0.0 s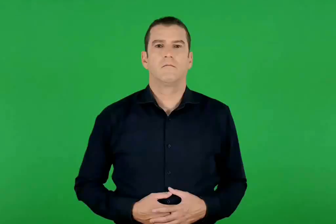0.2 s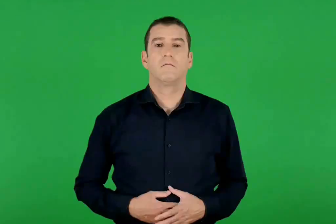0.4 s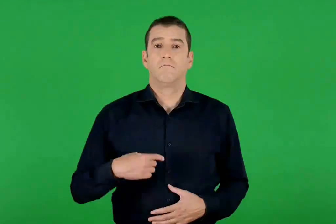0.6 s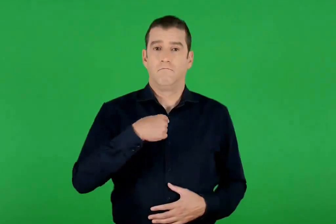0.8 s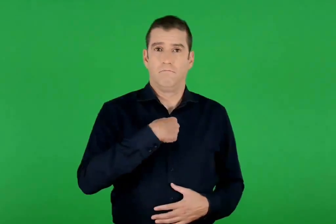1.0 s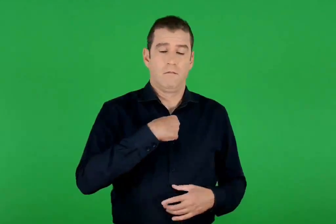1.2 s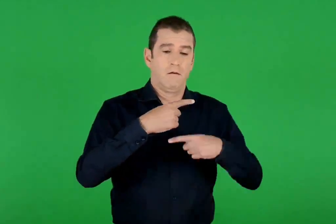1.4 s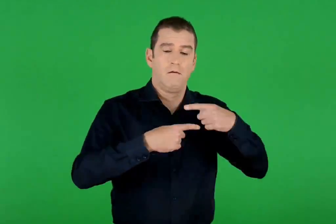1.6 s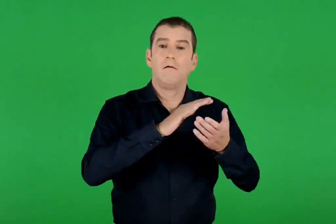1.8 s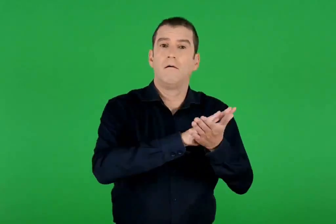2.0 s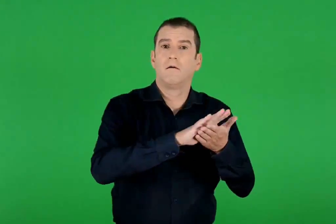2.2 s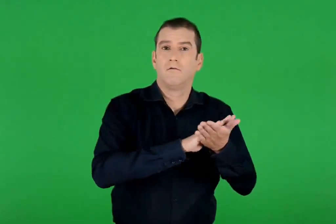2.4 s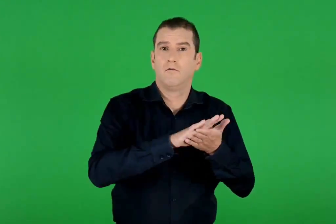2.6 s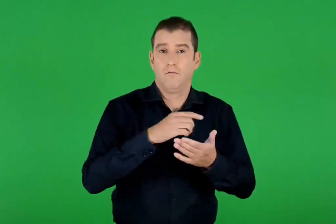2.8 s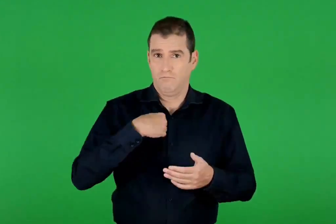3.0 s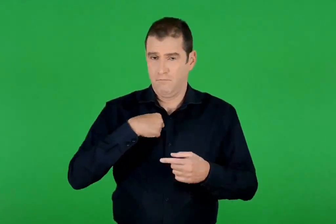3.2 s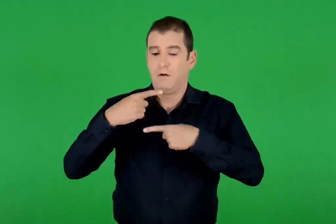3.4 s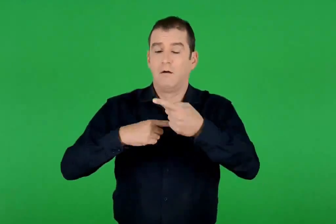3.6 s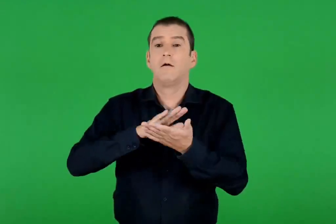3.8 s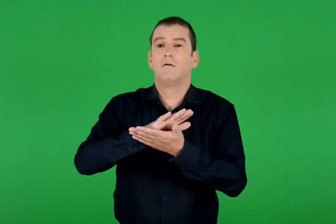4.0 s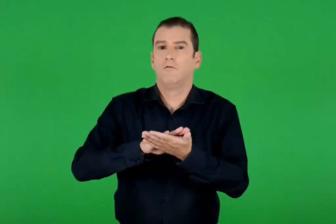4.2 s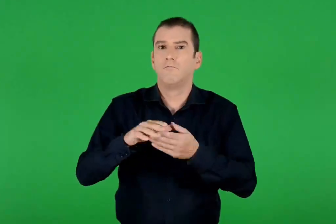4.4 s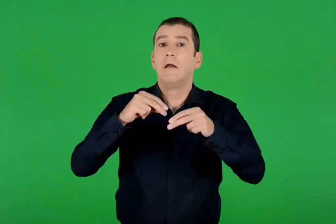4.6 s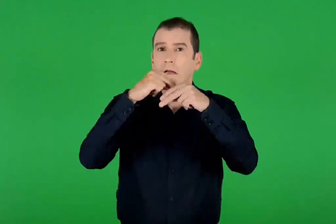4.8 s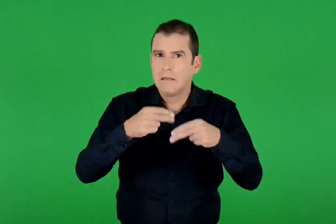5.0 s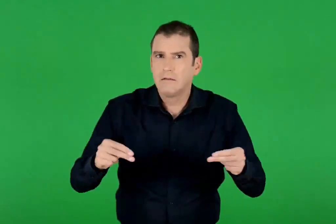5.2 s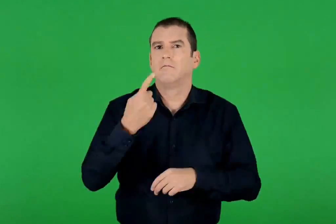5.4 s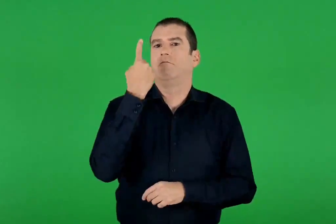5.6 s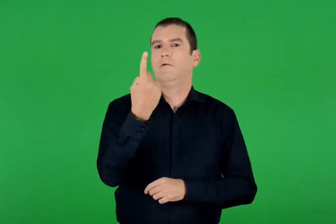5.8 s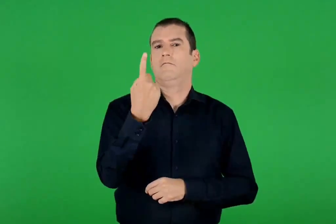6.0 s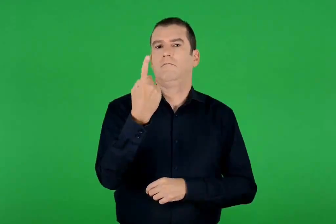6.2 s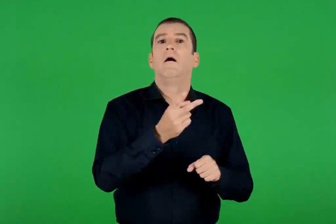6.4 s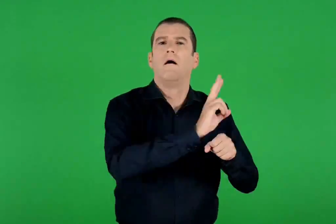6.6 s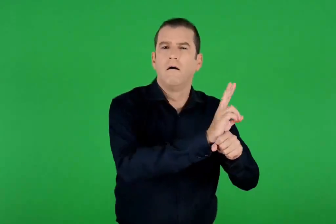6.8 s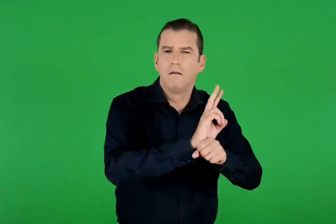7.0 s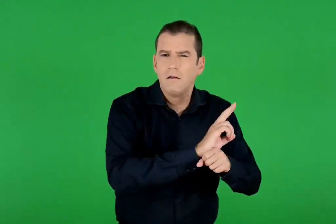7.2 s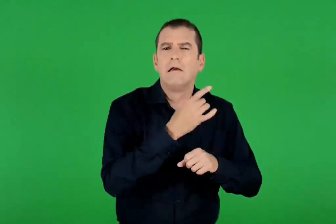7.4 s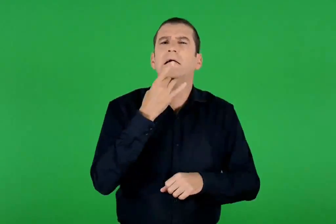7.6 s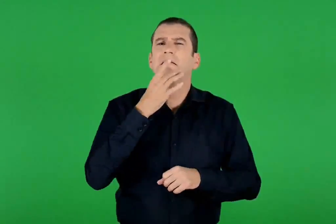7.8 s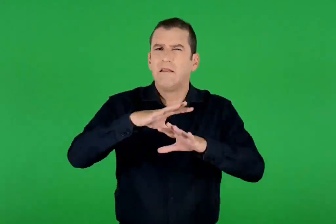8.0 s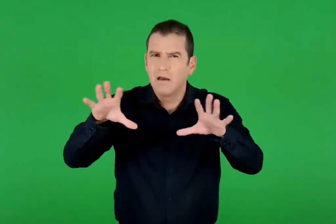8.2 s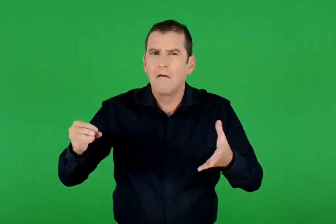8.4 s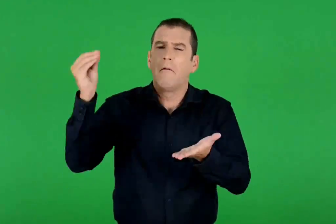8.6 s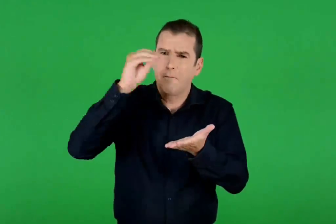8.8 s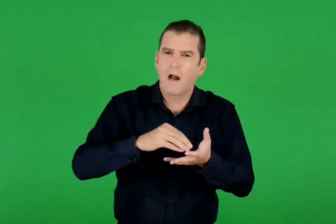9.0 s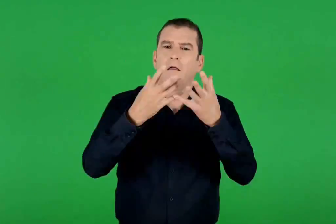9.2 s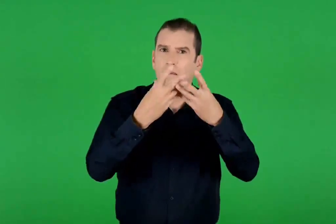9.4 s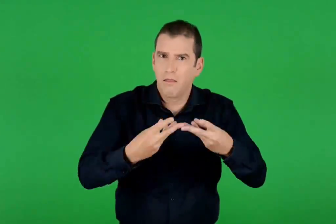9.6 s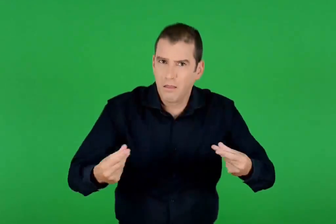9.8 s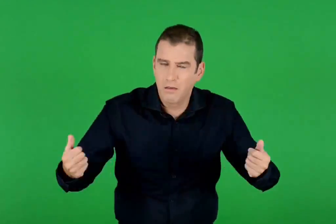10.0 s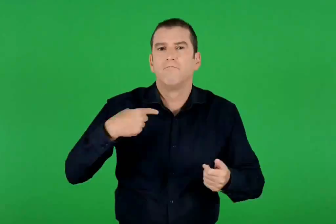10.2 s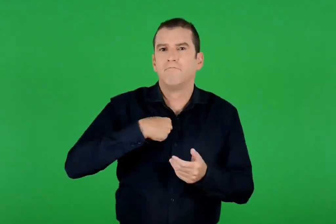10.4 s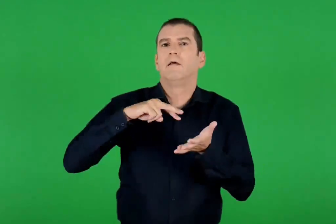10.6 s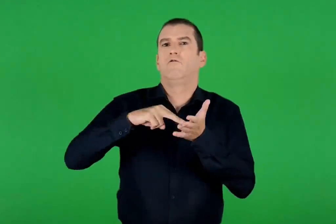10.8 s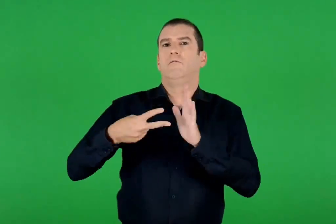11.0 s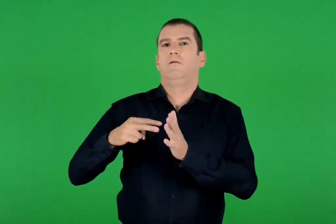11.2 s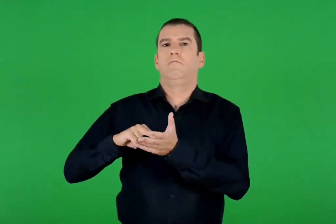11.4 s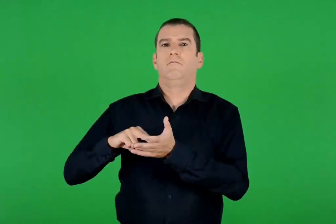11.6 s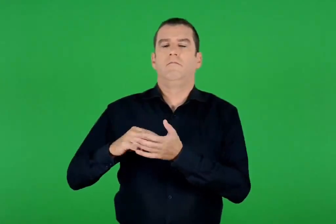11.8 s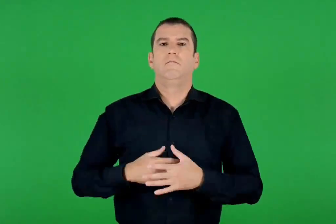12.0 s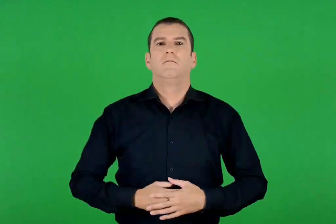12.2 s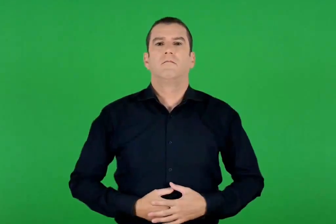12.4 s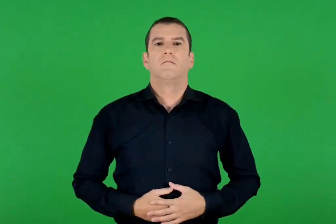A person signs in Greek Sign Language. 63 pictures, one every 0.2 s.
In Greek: ανακυκλώνω , ανακυκλώνω η λύση είναι μία χαρτιά και σίδερα ξαναλιώνω και κάνω οικονομία
